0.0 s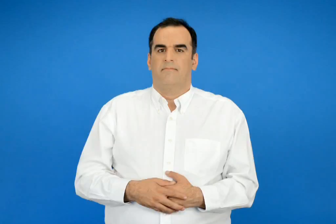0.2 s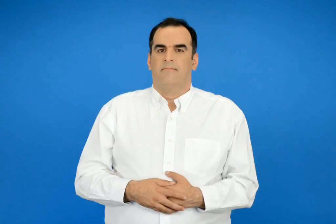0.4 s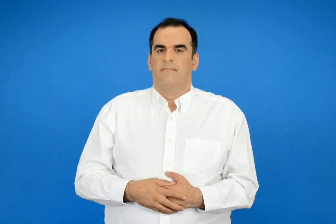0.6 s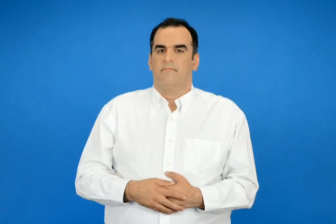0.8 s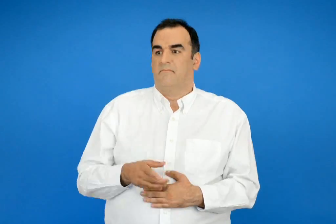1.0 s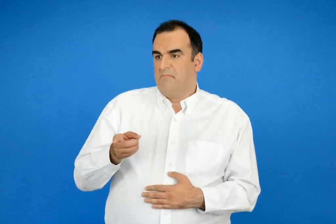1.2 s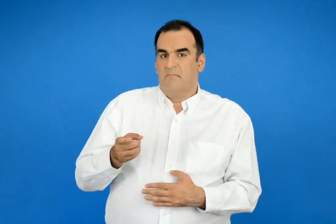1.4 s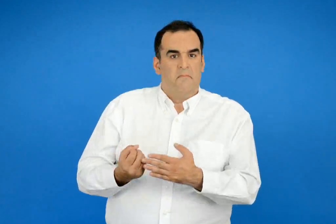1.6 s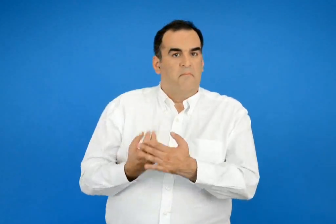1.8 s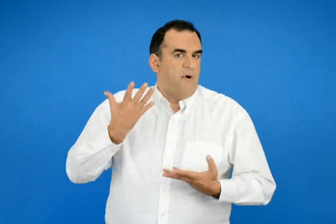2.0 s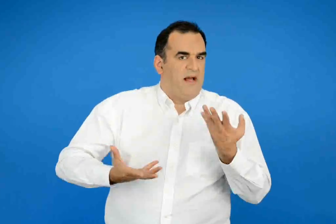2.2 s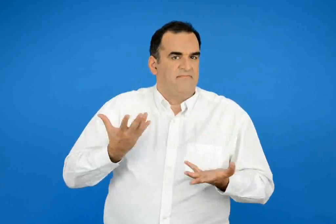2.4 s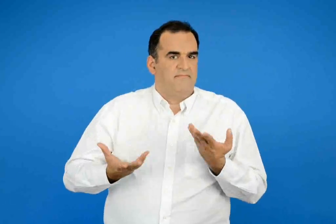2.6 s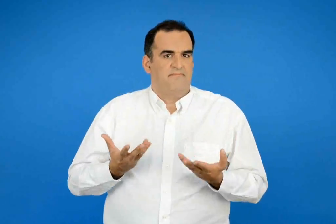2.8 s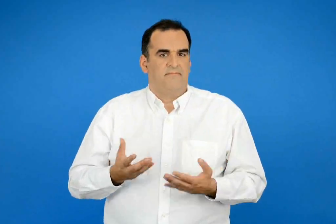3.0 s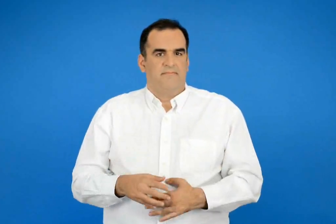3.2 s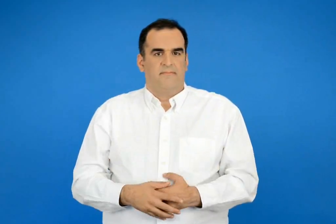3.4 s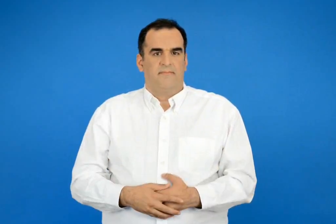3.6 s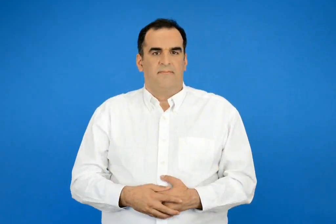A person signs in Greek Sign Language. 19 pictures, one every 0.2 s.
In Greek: είναι της μόδας
